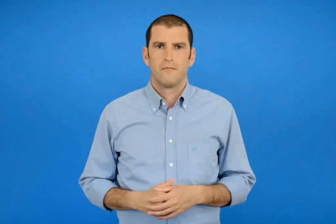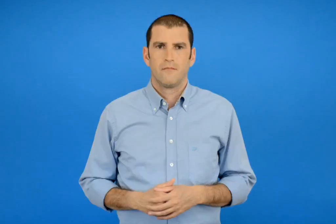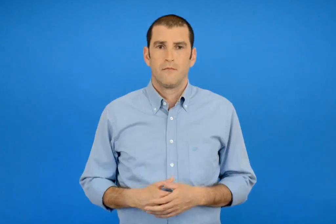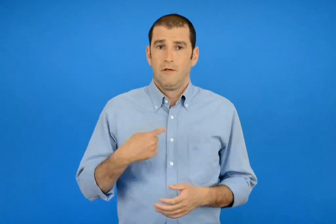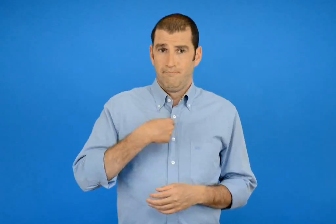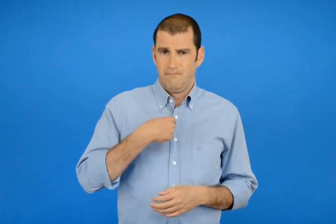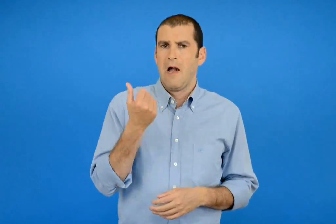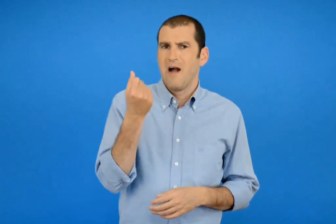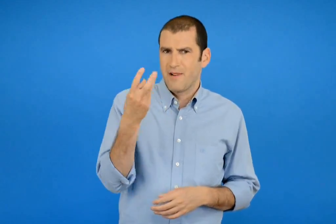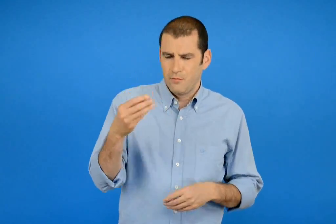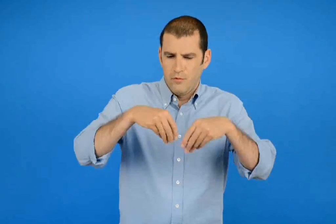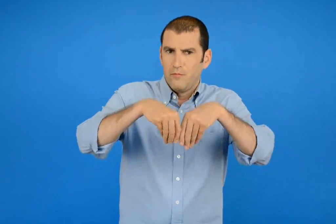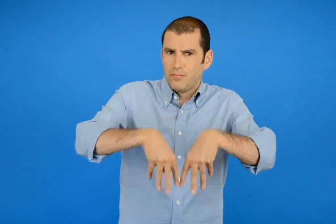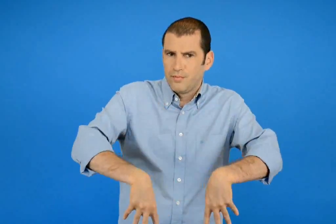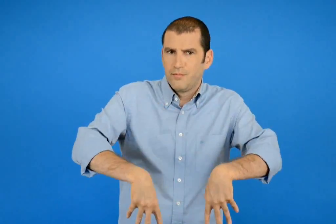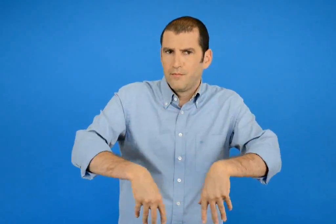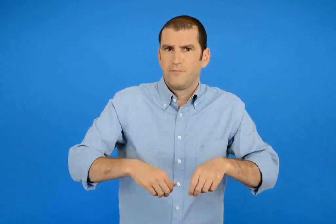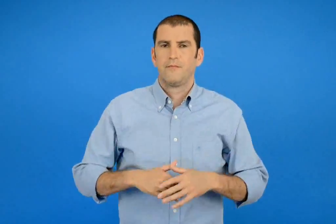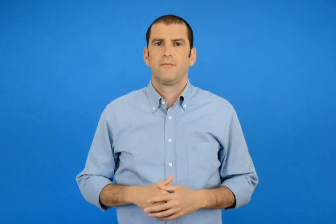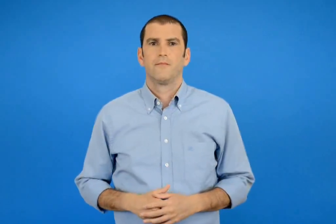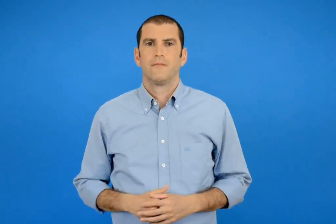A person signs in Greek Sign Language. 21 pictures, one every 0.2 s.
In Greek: εγώ αναλύω τους αριθμούς
